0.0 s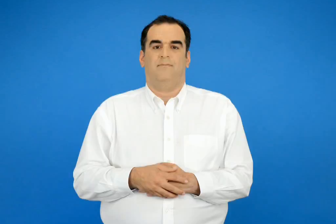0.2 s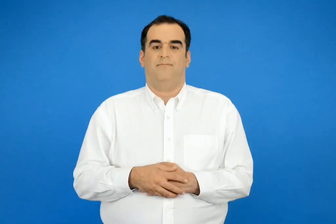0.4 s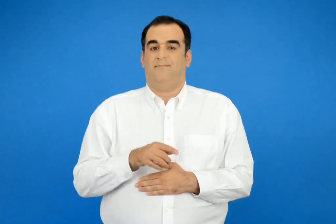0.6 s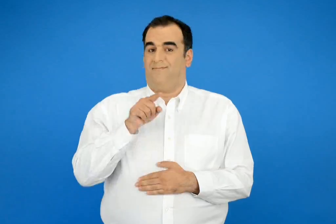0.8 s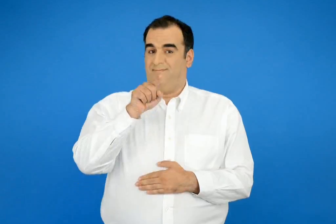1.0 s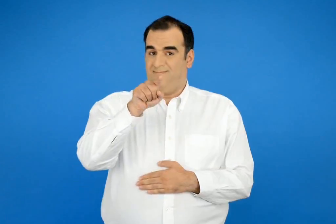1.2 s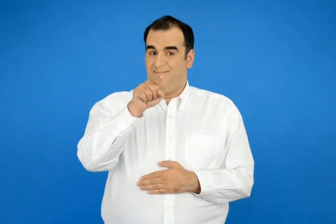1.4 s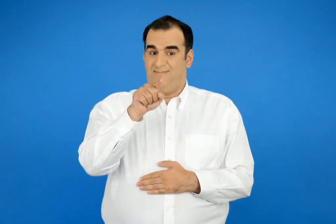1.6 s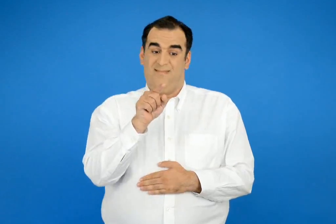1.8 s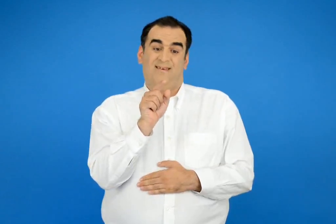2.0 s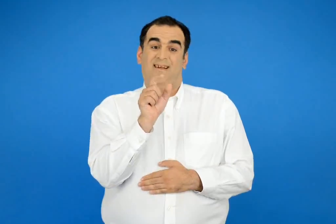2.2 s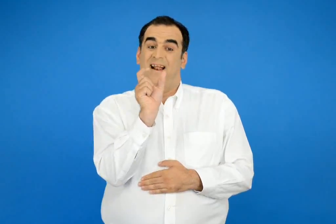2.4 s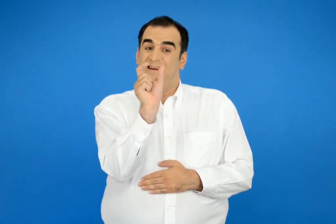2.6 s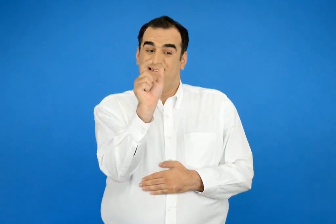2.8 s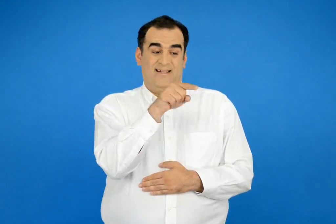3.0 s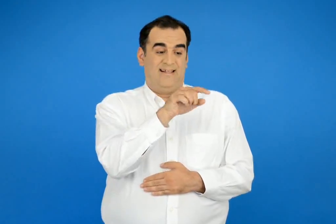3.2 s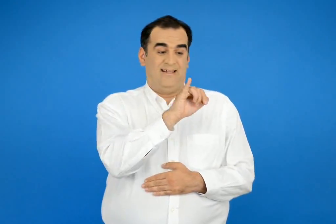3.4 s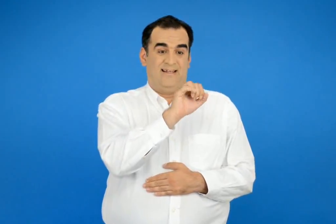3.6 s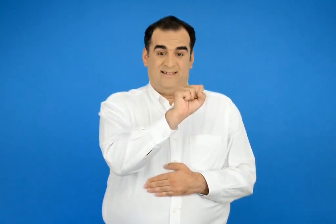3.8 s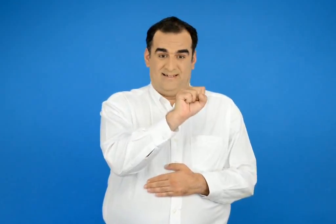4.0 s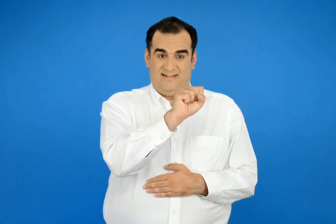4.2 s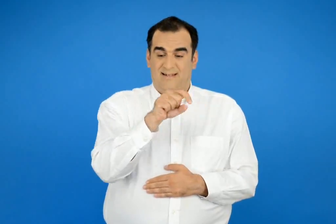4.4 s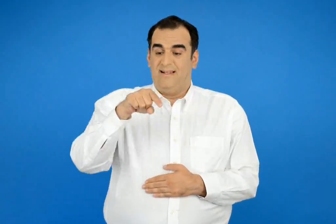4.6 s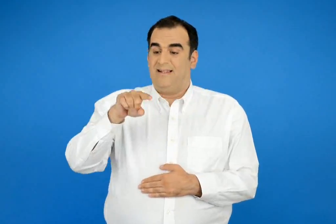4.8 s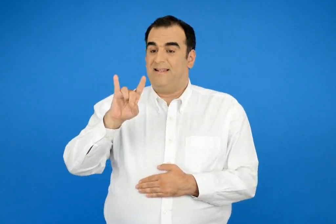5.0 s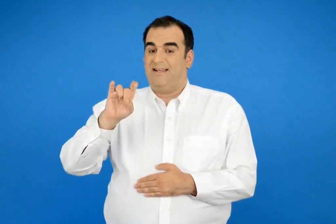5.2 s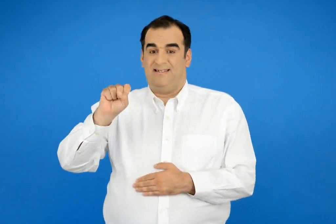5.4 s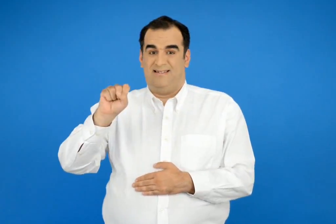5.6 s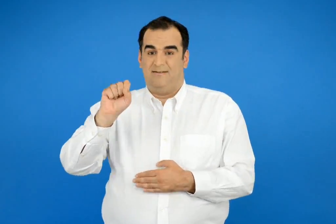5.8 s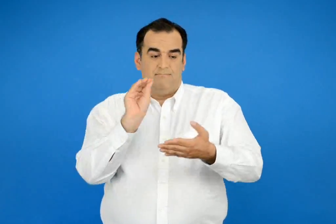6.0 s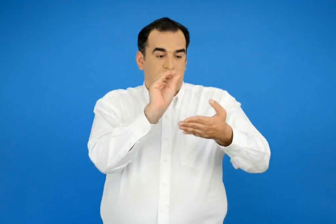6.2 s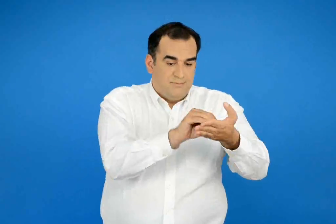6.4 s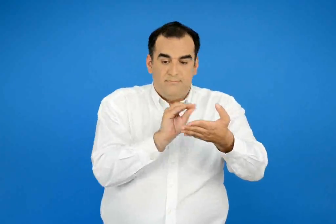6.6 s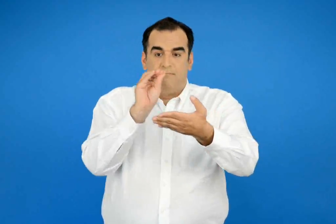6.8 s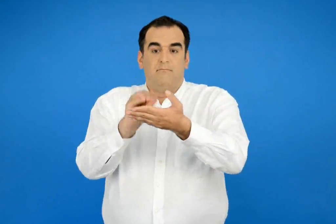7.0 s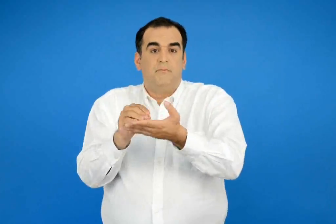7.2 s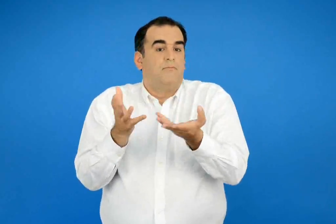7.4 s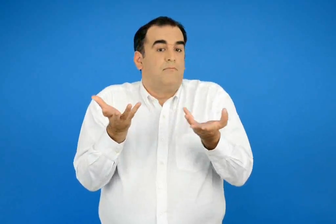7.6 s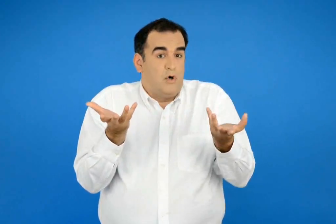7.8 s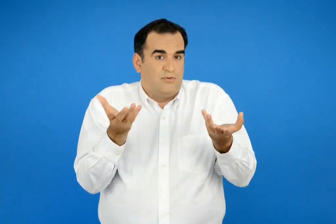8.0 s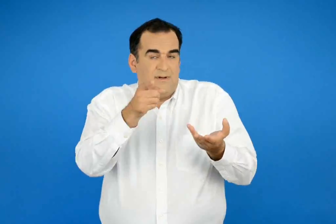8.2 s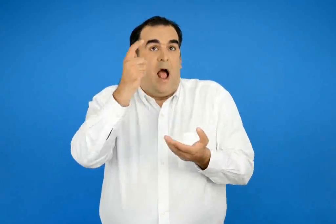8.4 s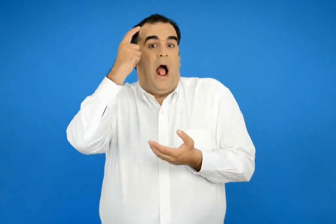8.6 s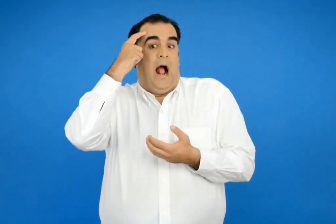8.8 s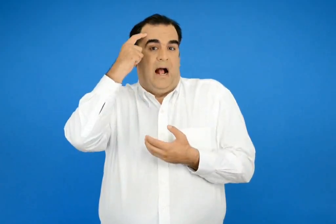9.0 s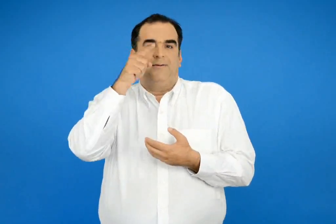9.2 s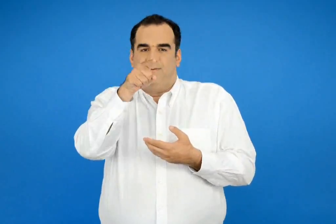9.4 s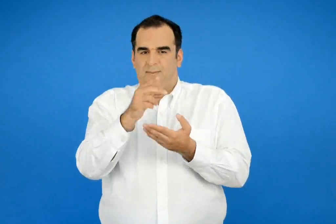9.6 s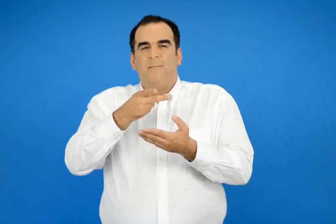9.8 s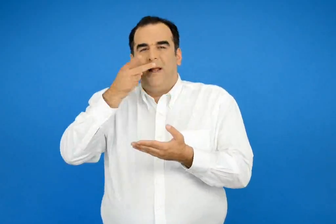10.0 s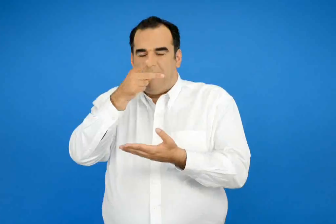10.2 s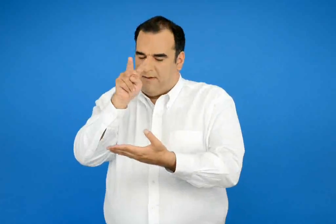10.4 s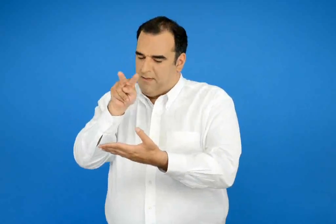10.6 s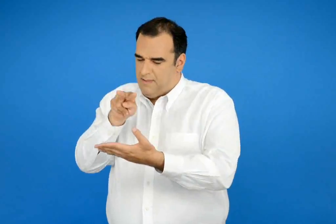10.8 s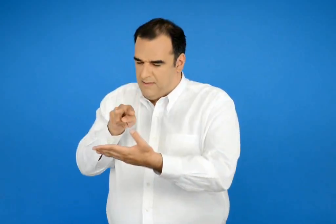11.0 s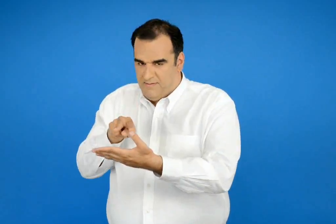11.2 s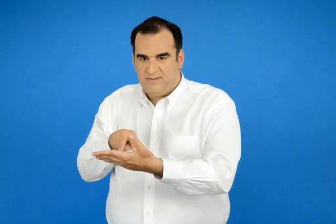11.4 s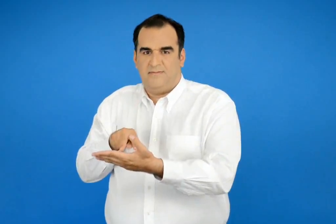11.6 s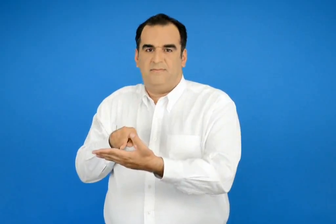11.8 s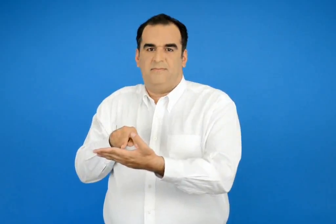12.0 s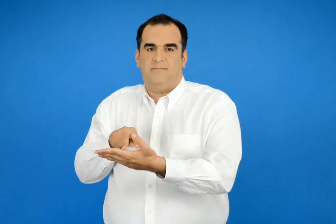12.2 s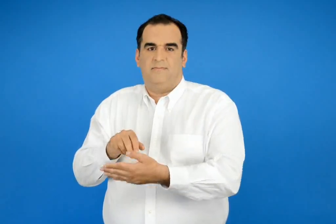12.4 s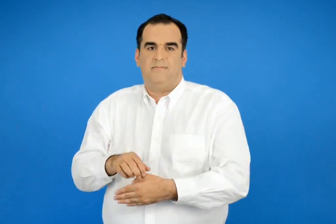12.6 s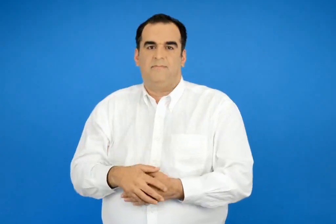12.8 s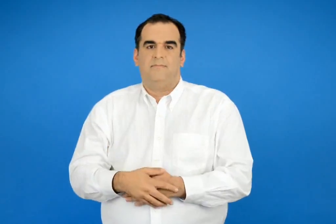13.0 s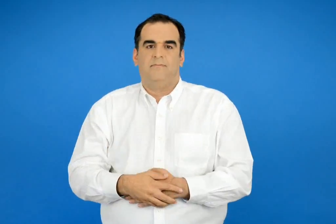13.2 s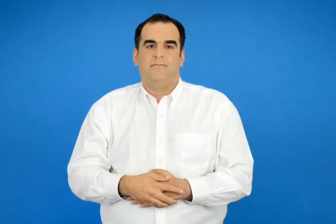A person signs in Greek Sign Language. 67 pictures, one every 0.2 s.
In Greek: για να καταλάβεις ποτέ βάζουμε τις και ποτέ της διάβασε αυτό το ποίημα
